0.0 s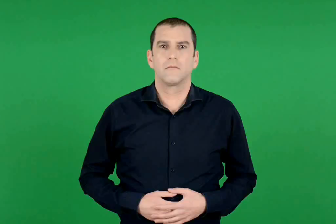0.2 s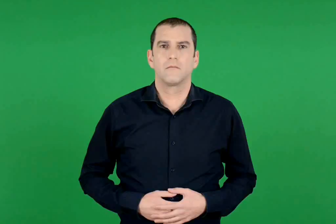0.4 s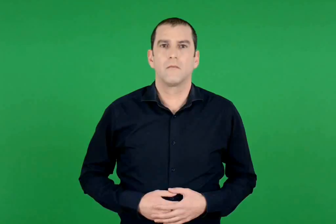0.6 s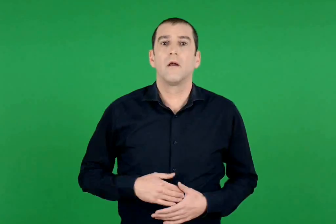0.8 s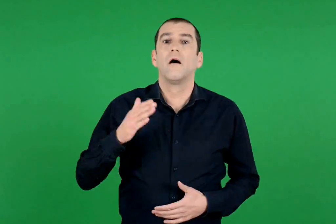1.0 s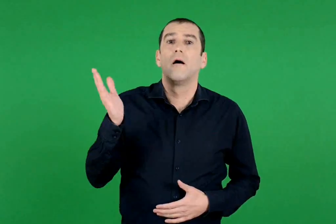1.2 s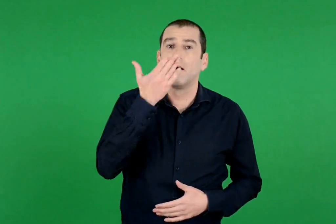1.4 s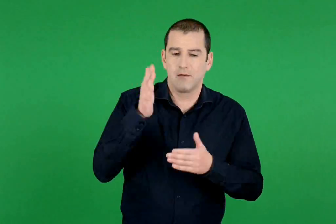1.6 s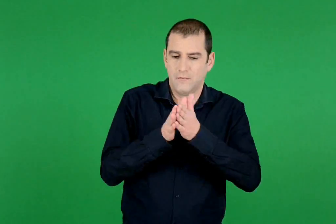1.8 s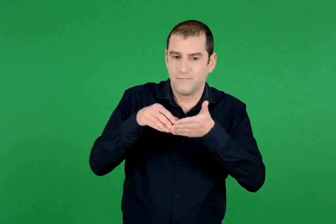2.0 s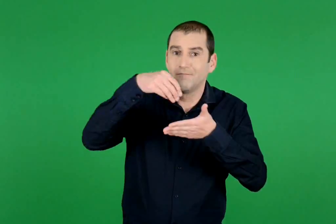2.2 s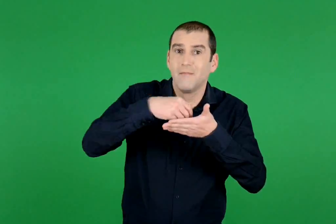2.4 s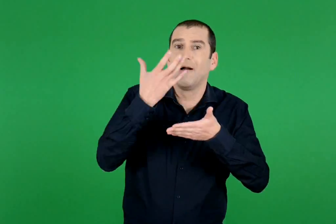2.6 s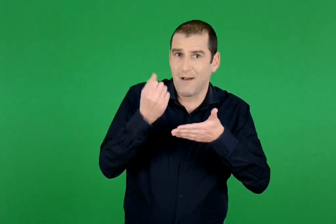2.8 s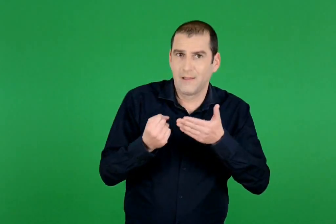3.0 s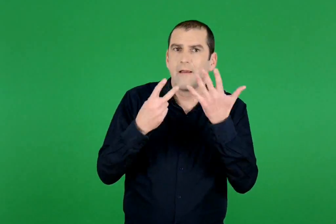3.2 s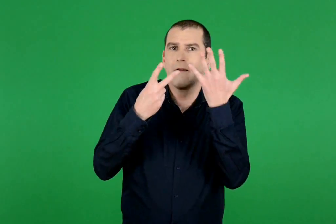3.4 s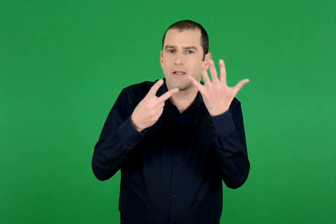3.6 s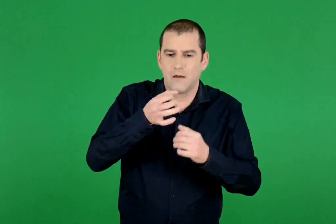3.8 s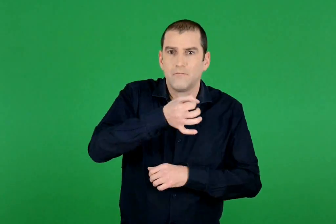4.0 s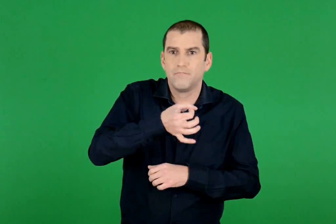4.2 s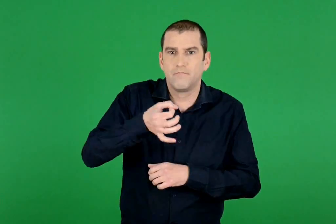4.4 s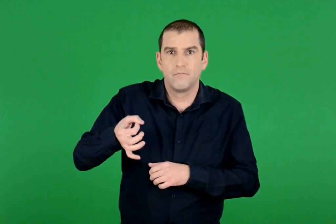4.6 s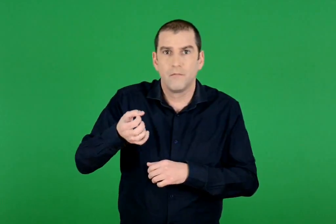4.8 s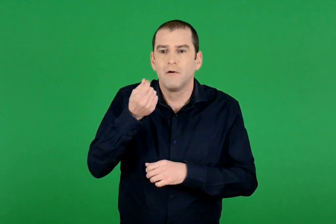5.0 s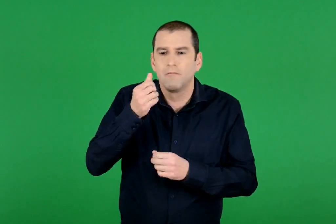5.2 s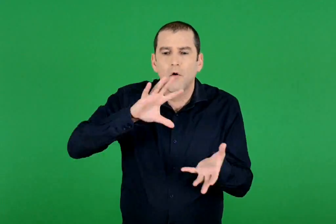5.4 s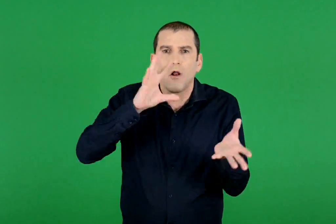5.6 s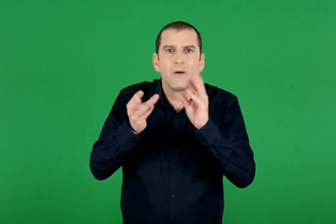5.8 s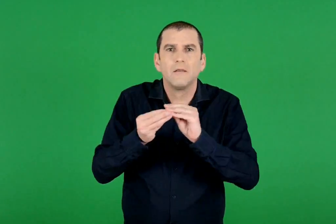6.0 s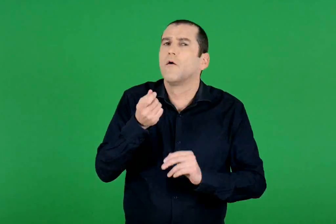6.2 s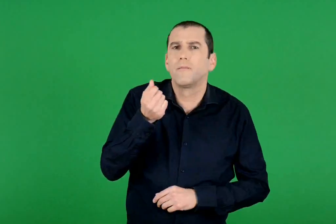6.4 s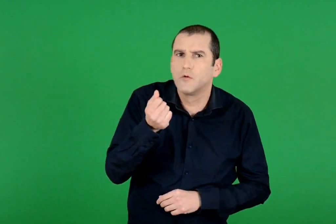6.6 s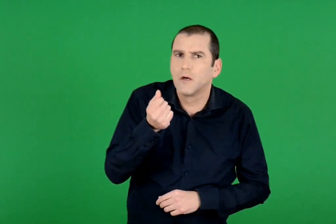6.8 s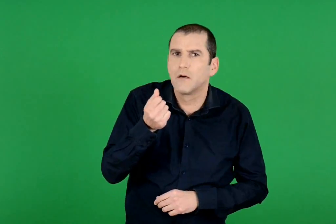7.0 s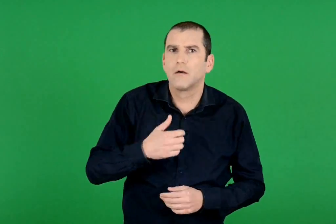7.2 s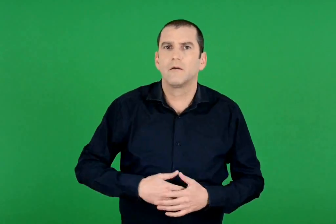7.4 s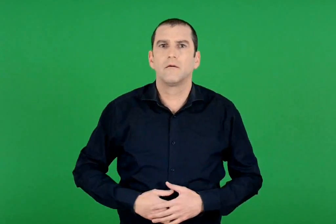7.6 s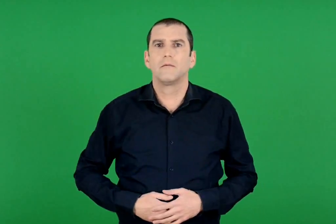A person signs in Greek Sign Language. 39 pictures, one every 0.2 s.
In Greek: αν έχει 7 νομίσματα , πόσα είναι τα χρήματά του συνολικά ;
